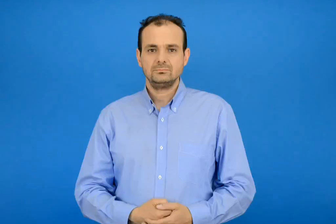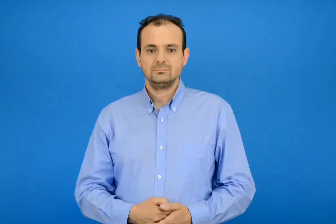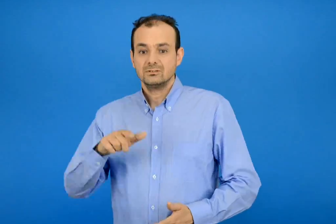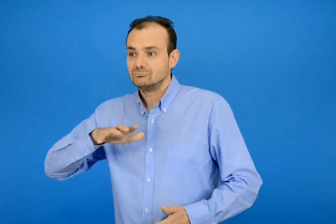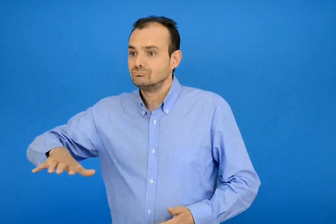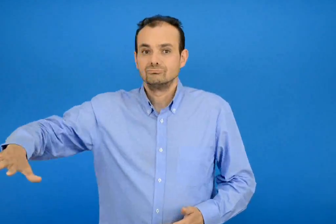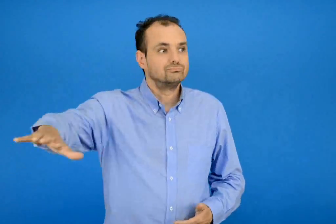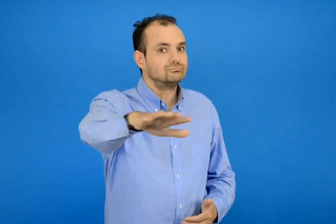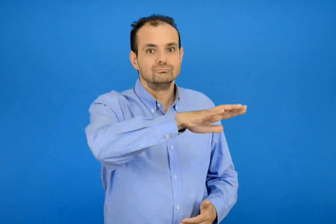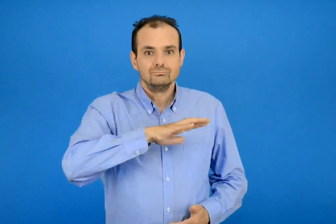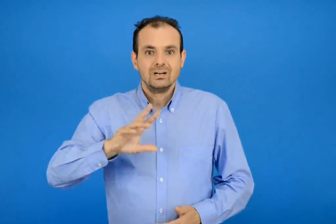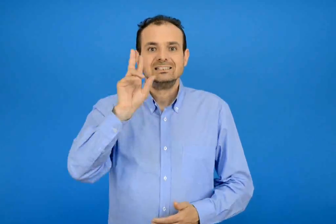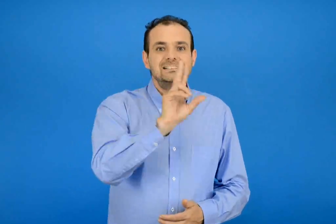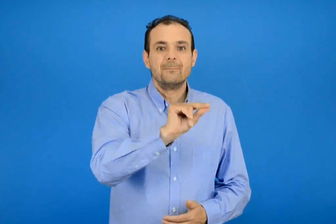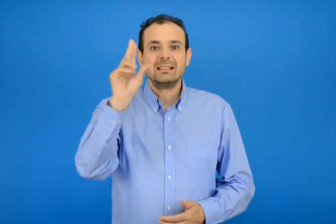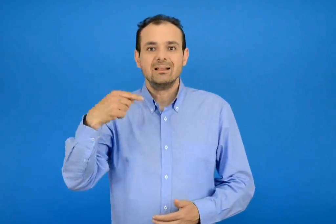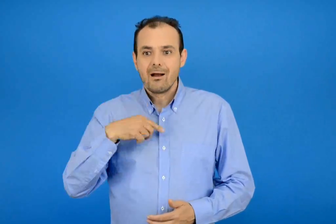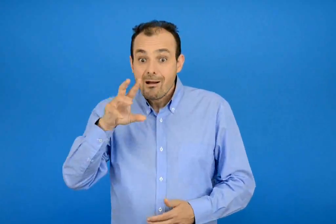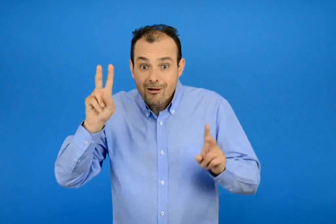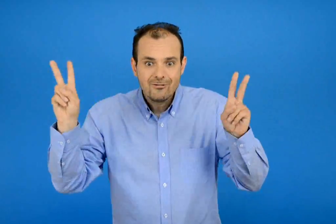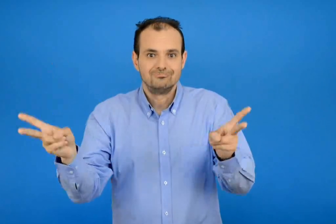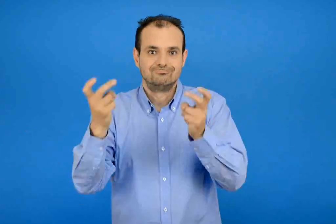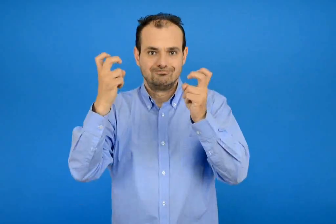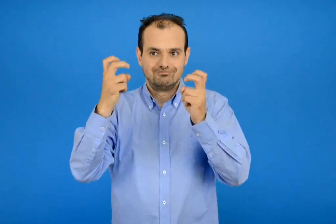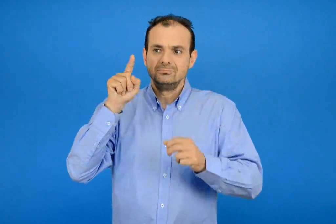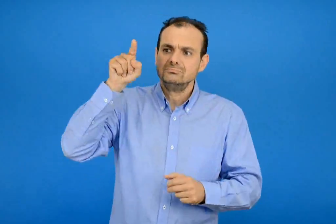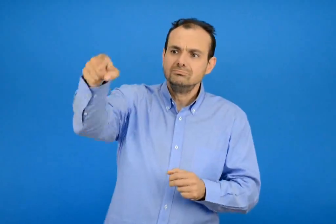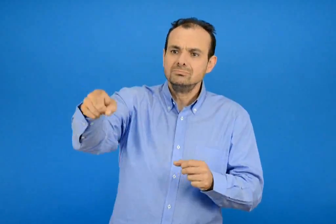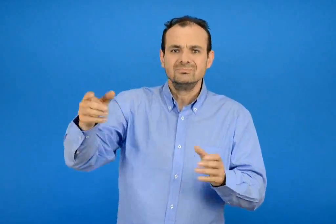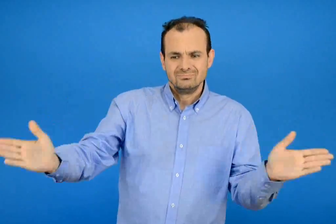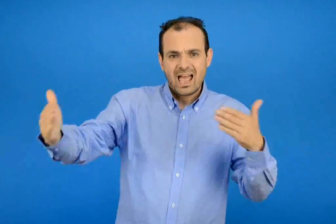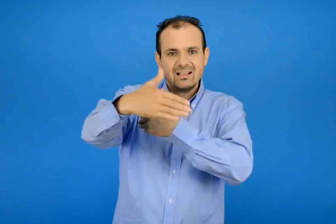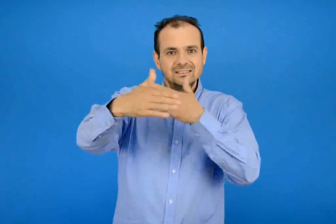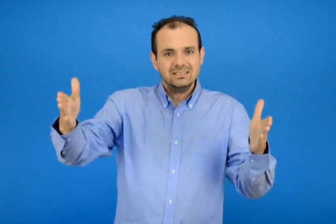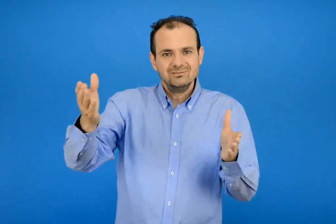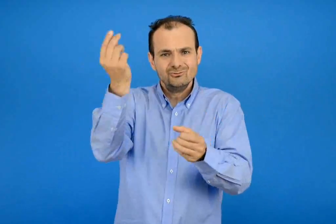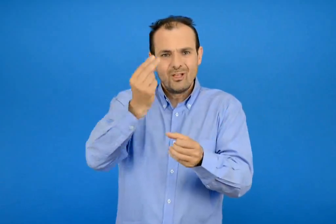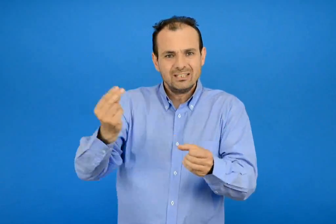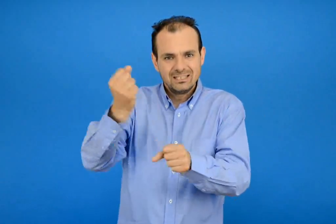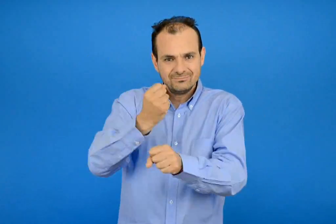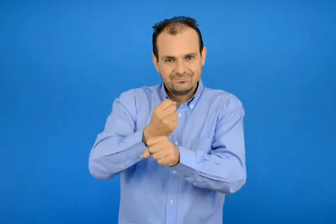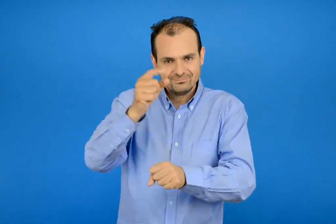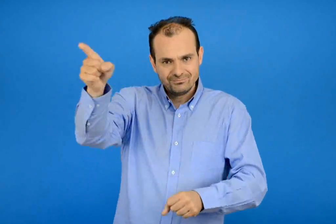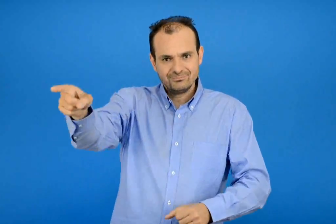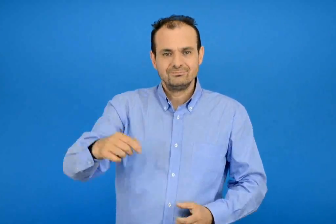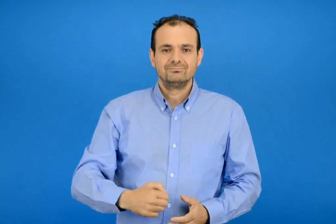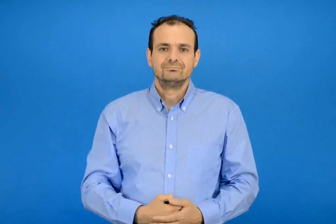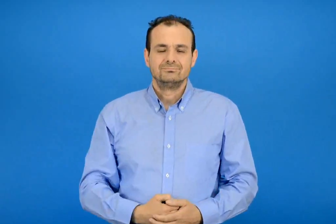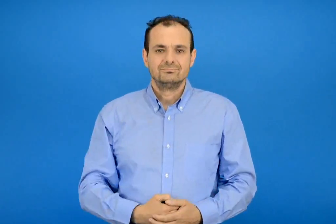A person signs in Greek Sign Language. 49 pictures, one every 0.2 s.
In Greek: ανακαλύπτω τη συμμετρία γύρω μου στο εργαστήρι ζωγραφικής
